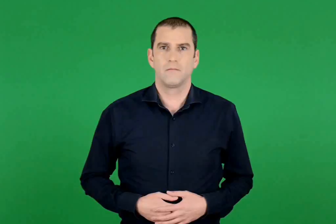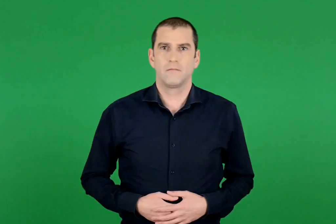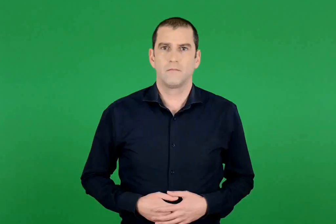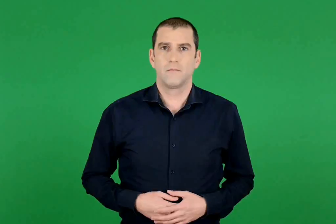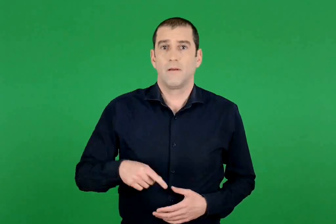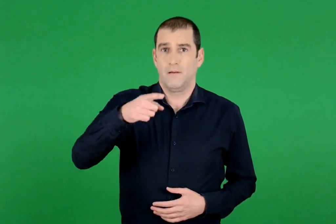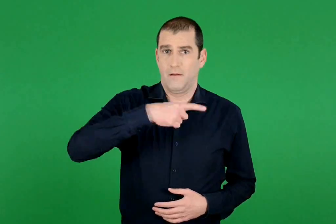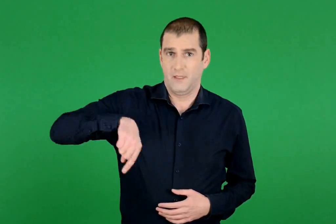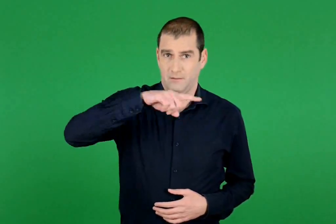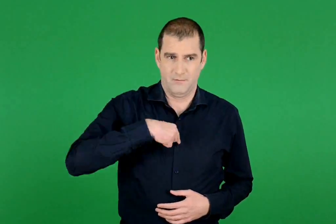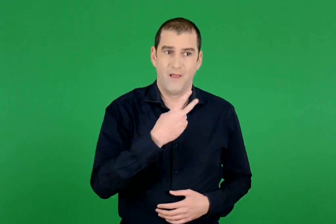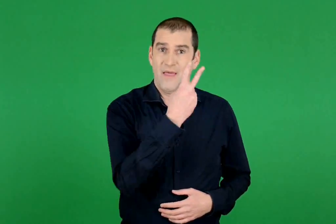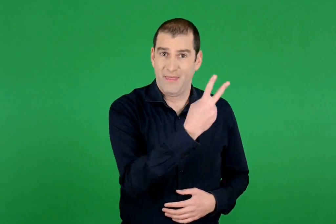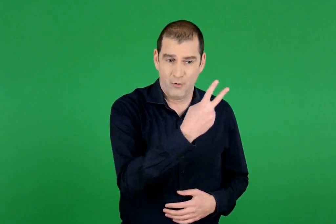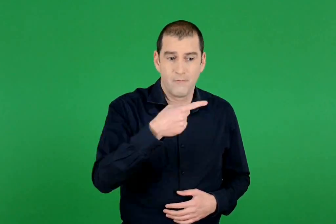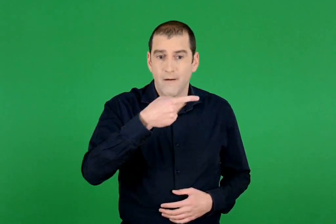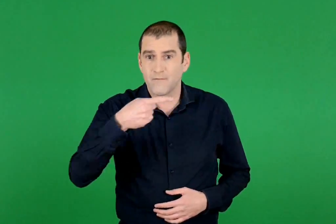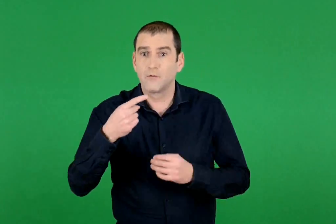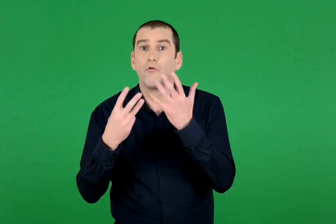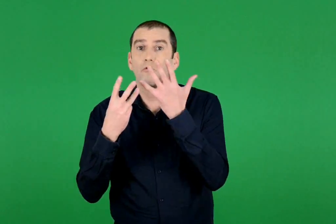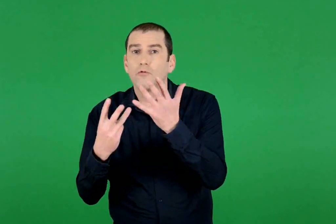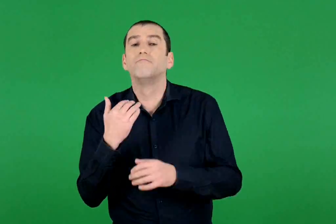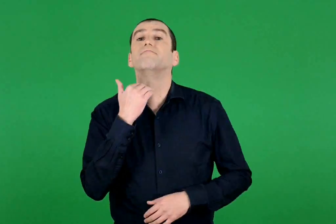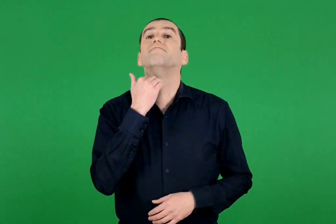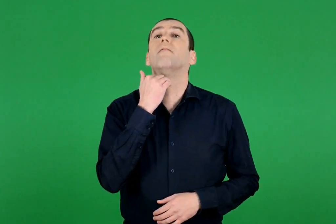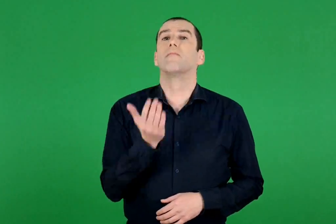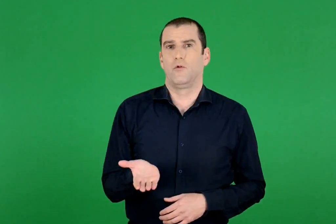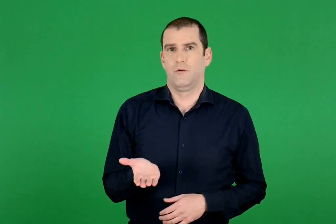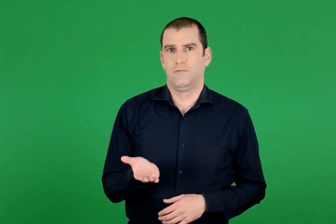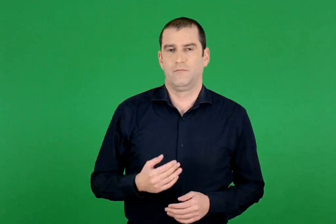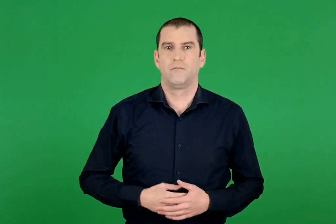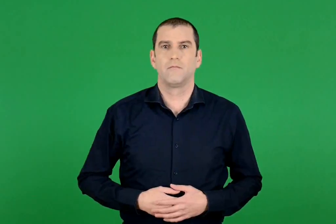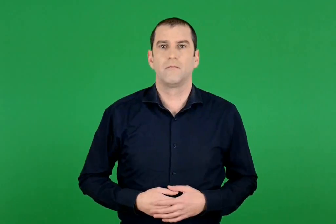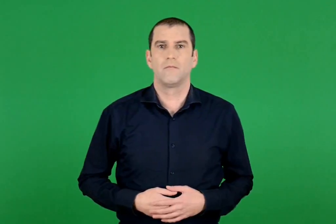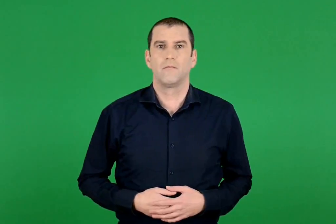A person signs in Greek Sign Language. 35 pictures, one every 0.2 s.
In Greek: δεν μπορούμε να αφαιρέσουμε το 8 από το 2
